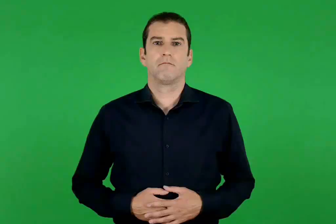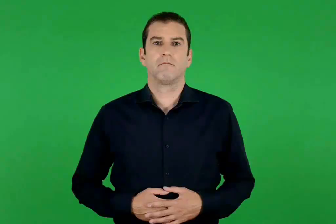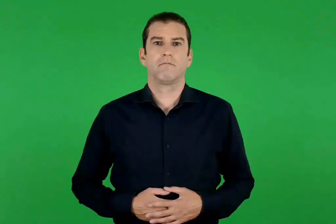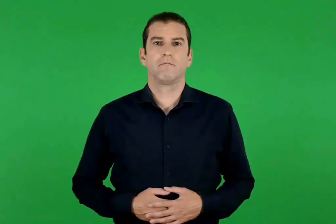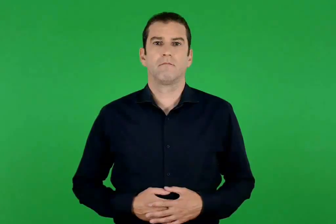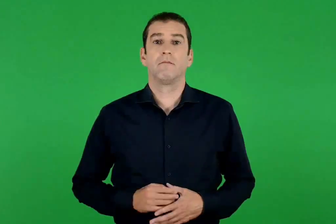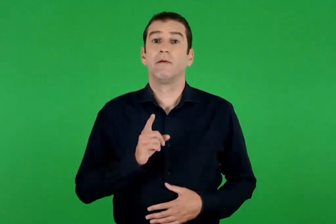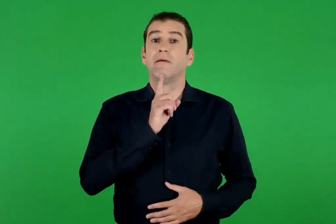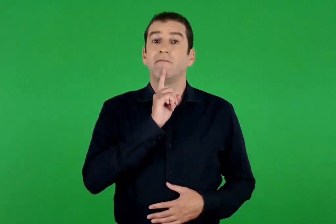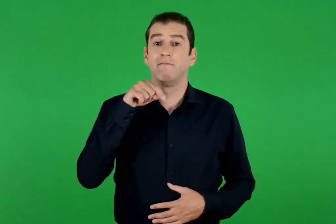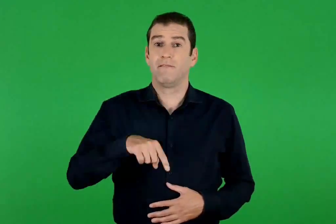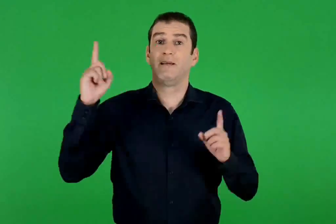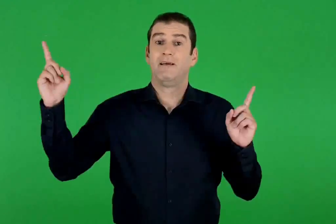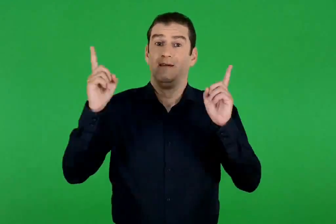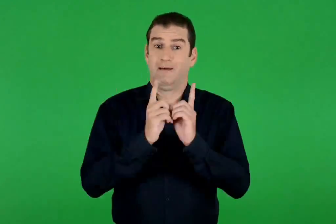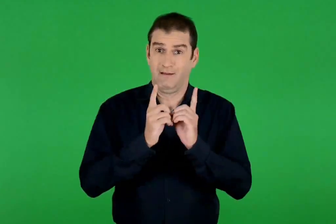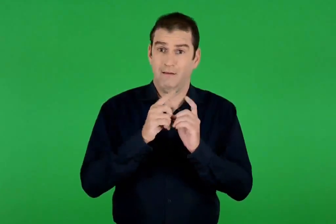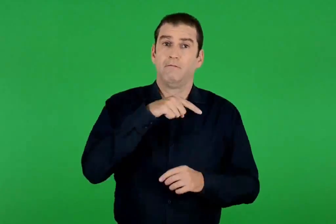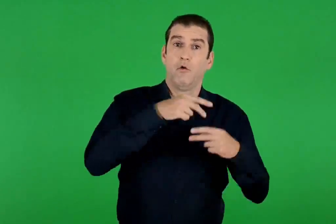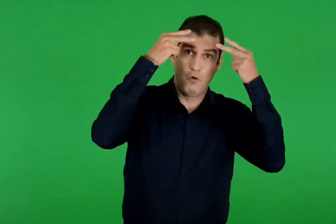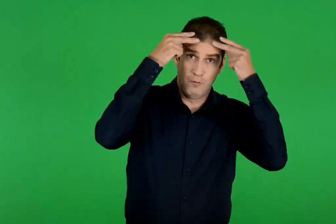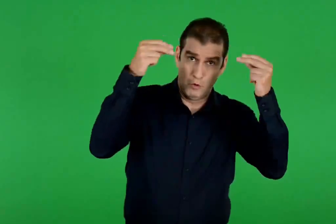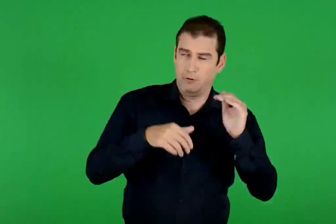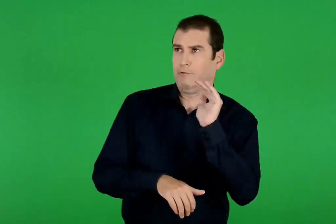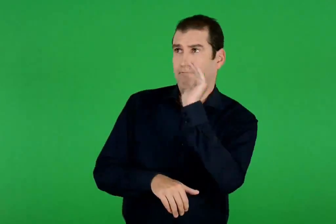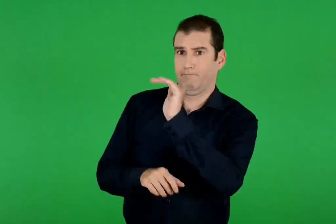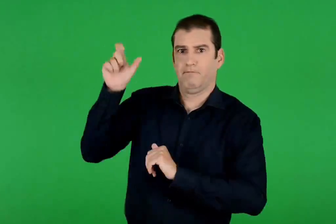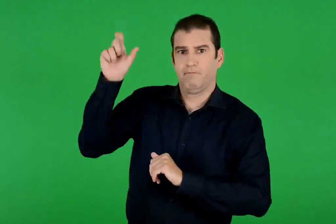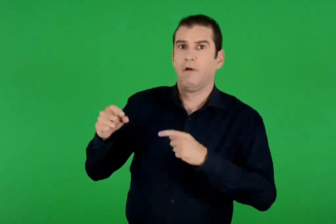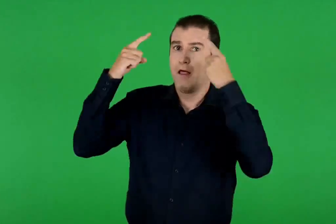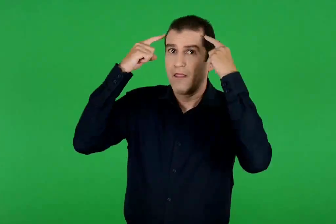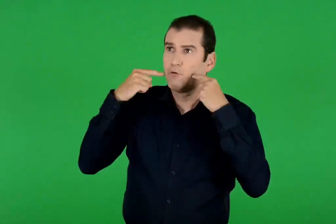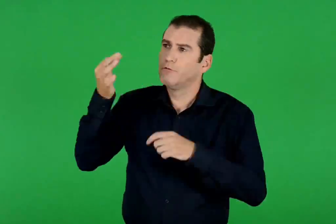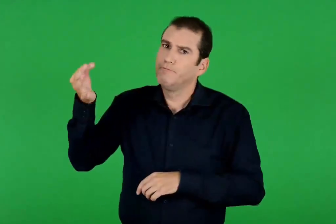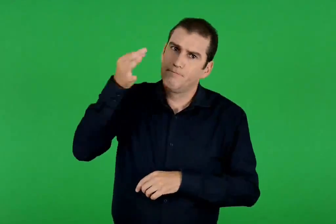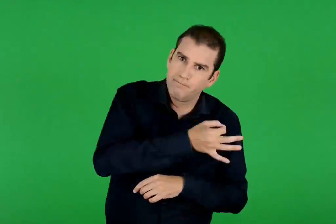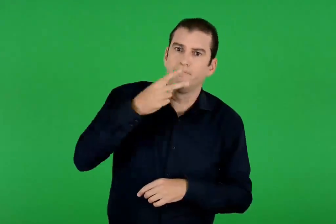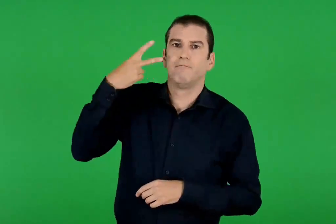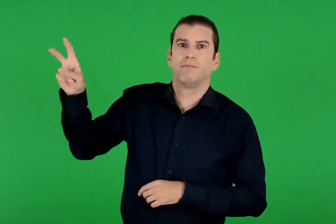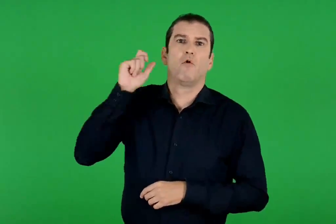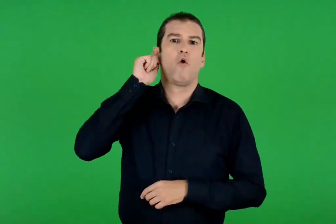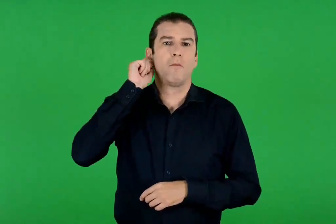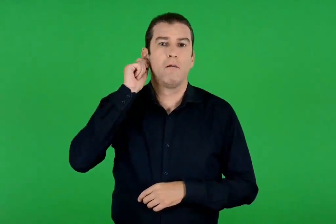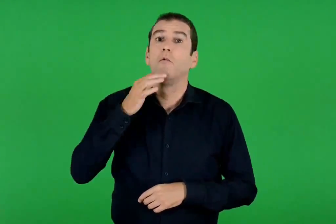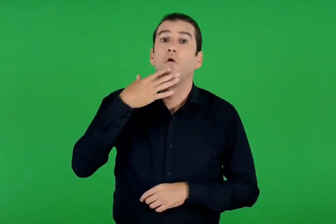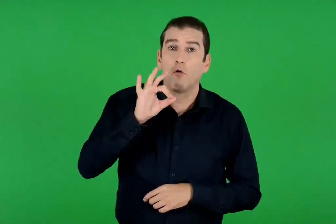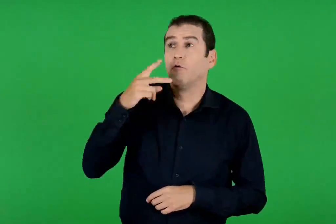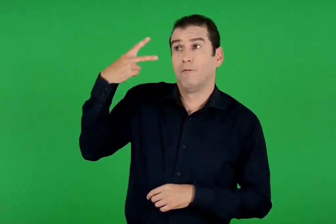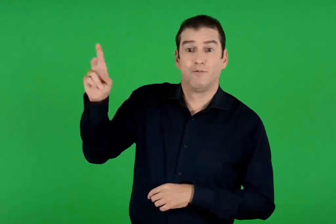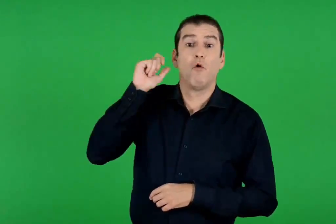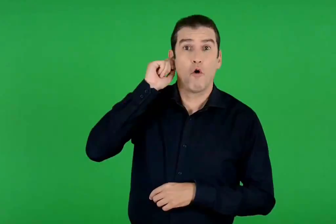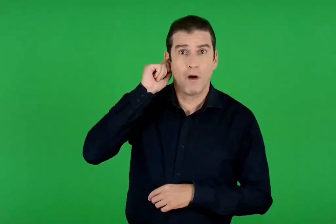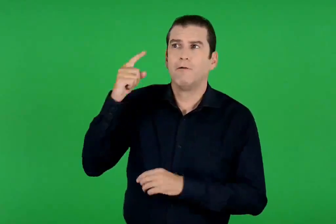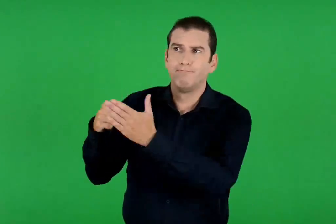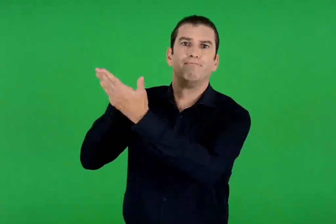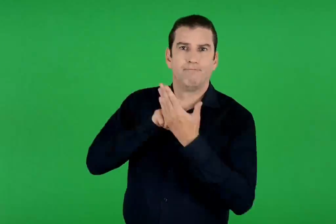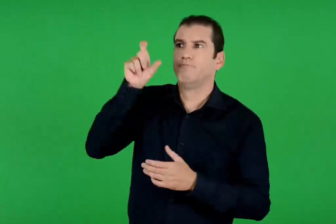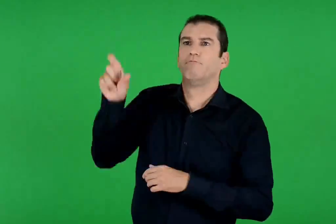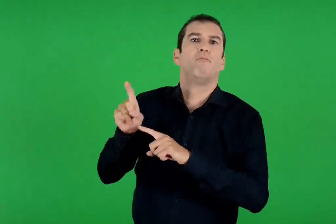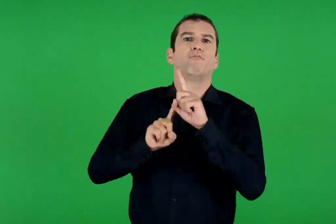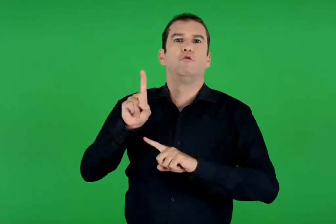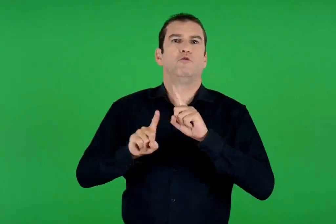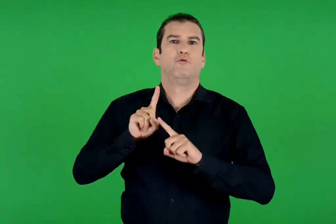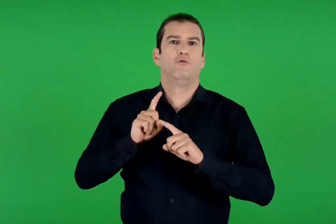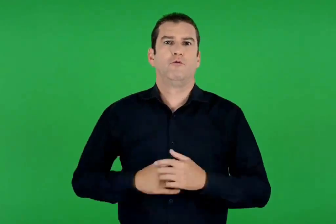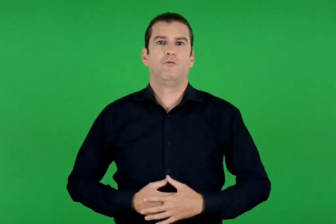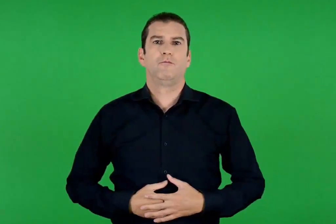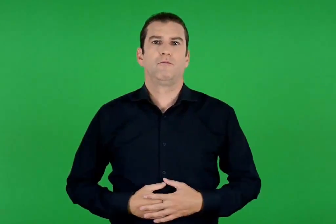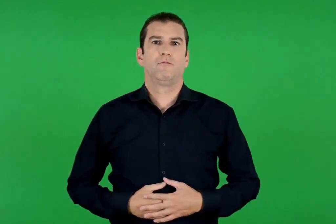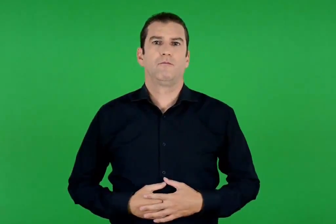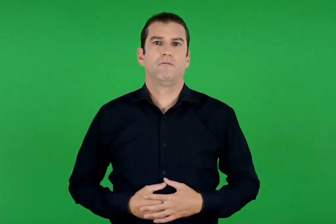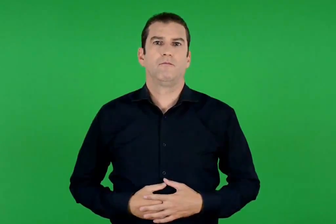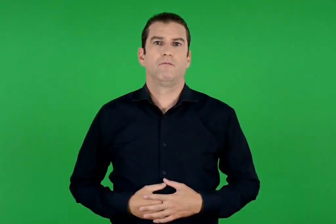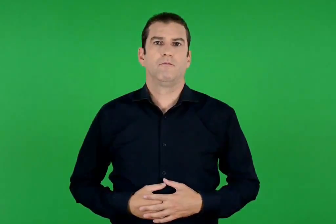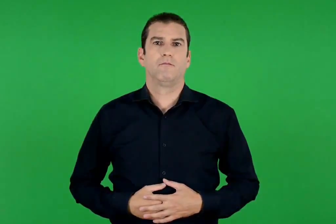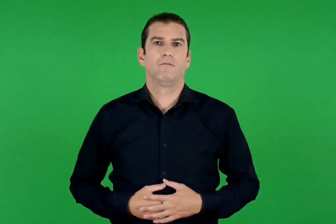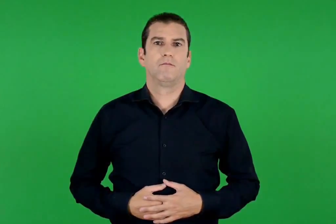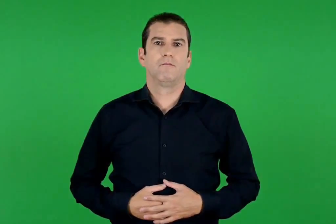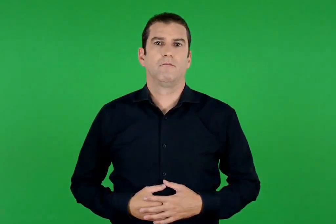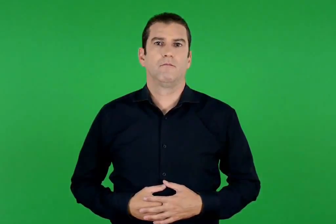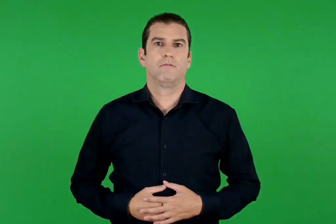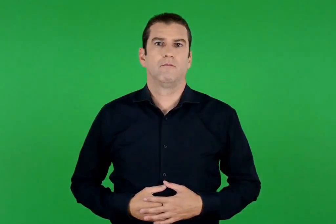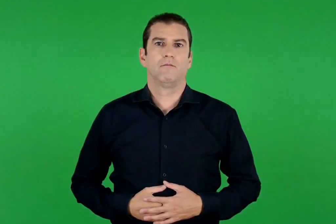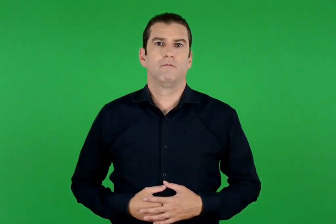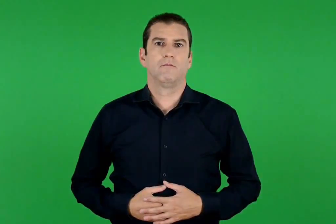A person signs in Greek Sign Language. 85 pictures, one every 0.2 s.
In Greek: σε αυτήν τη συνάντηση ο μωυσής ζήτησε από τον θεό να του αποκαλύψει ποιο είναι το όνομά του , γιατί με το όνομα δηλώνεται και φανερώνεται η ταυτότητα κάποιου
